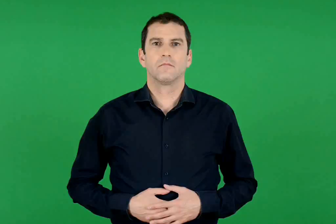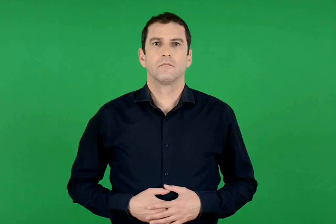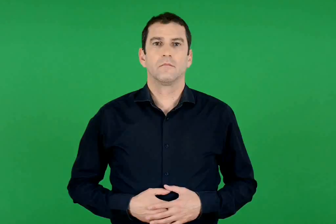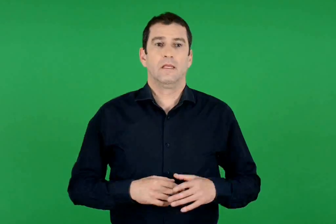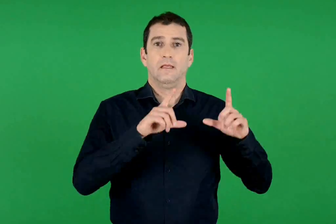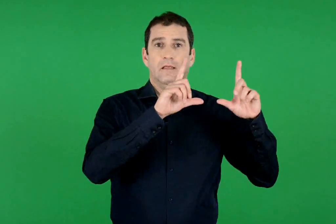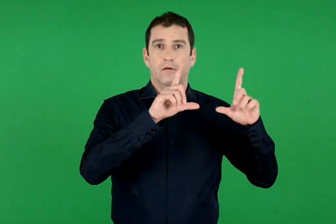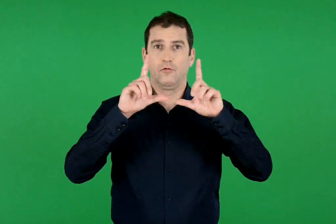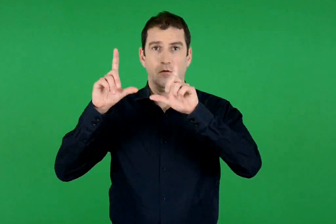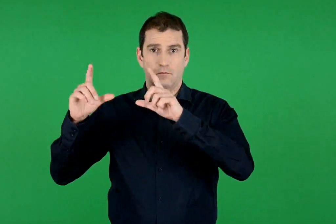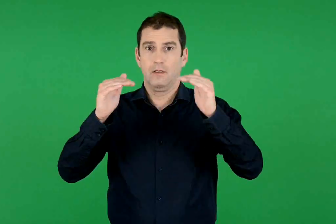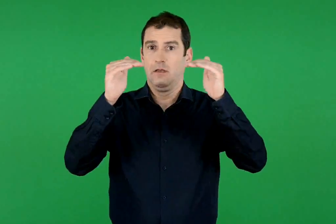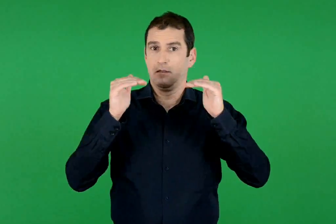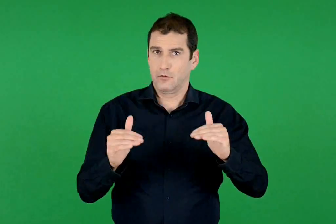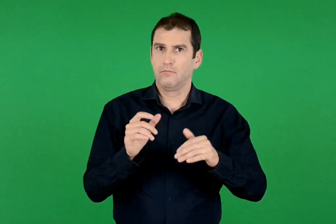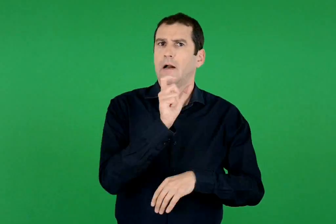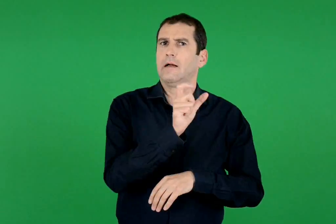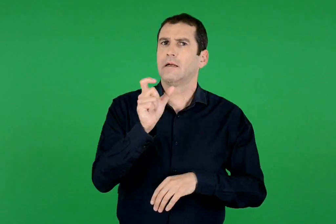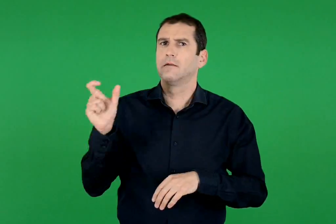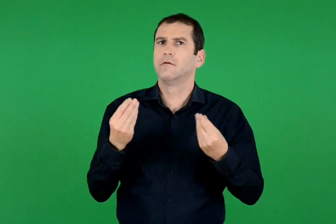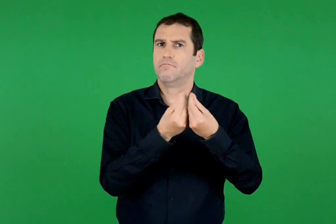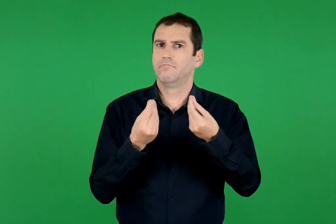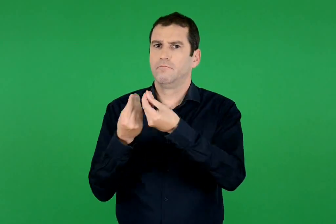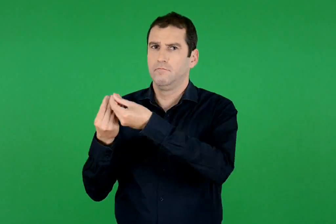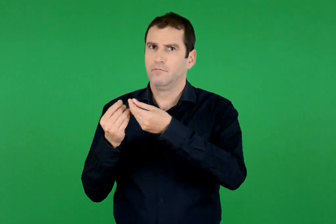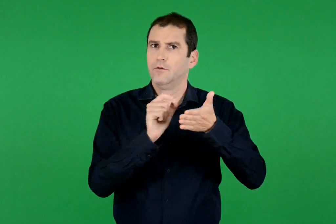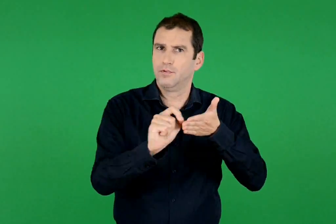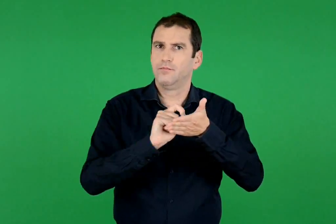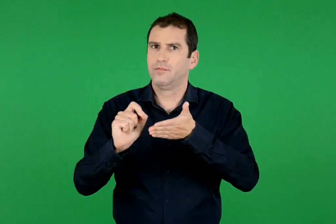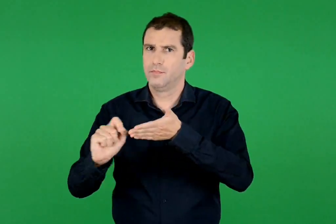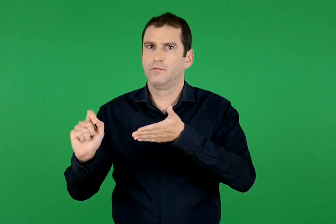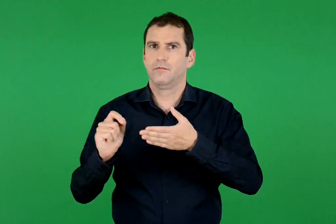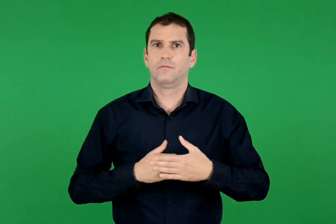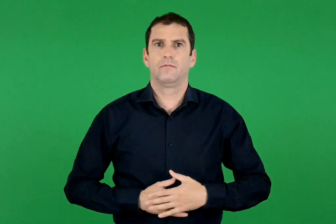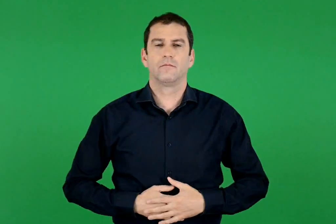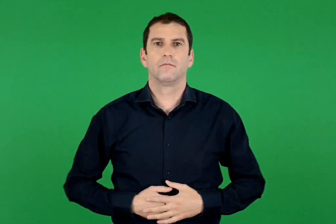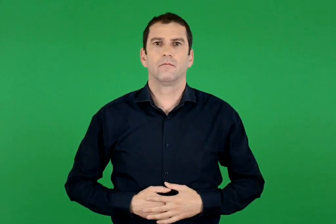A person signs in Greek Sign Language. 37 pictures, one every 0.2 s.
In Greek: γράφουμε κάτω από κάθε εικόνα τη λέξη που ταιριάζει:
